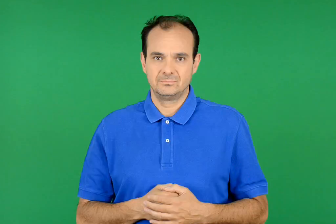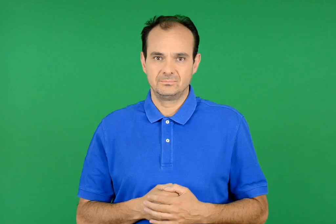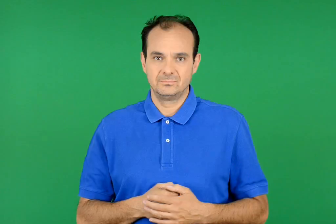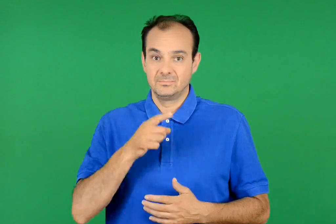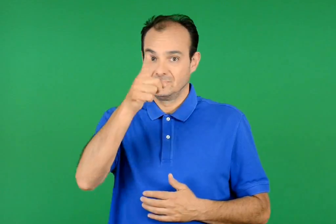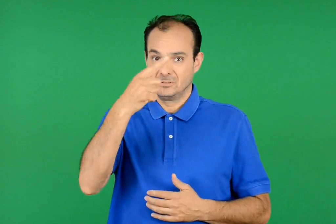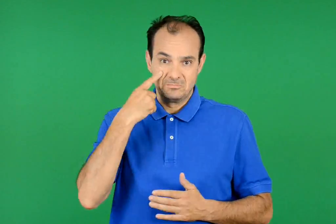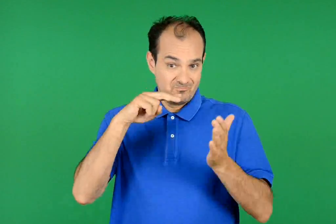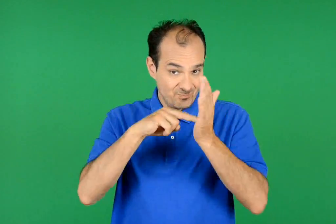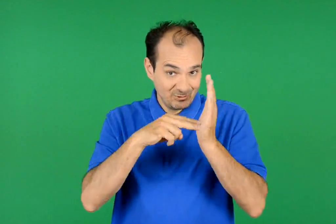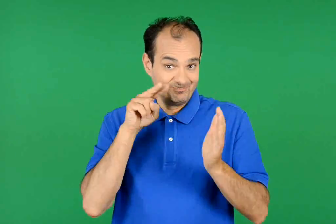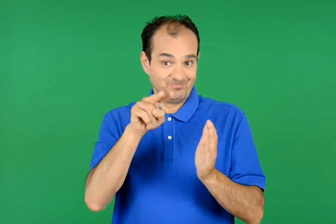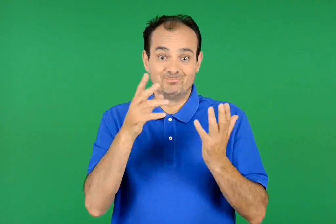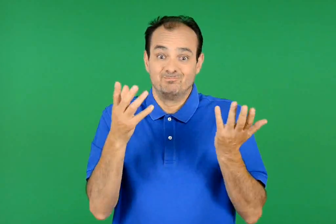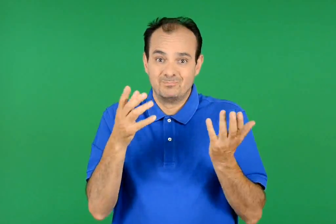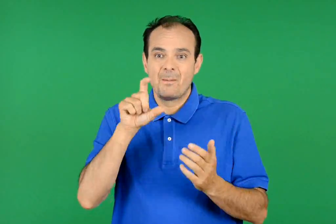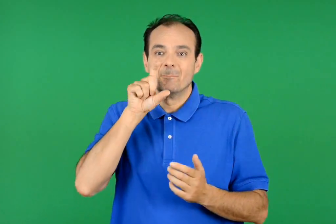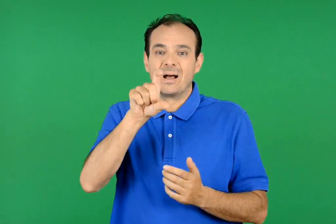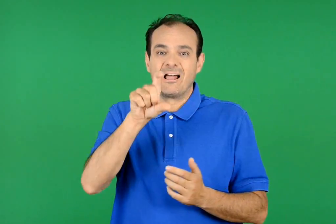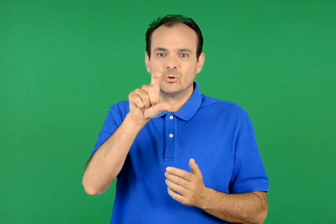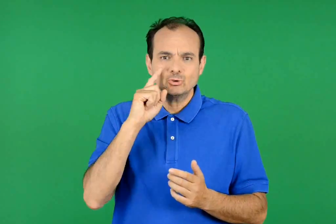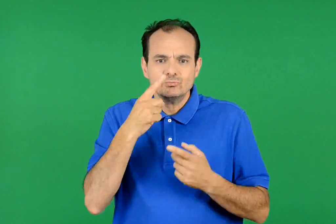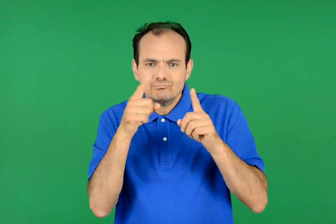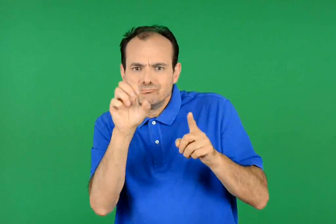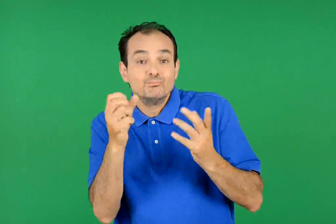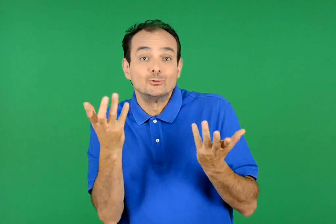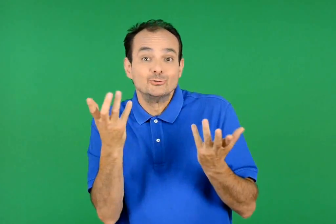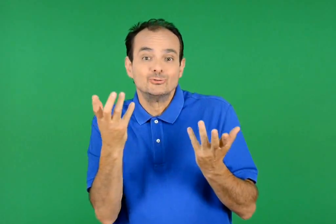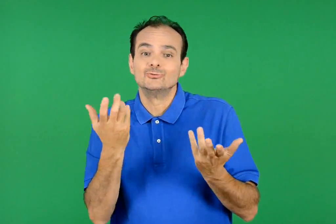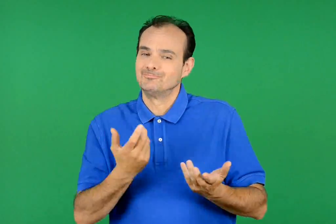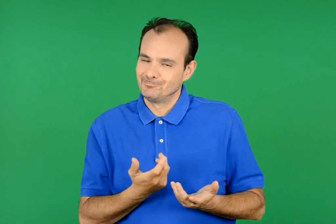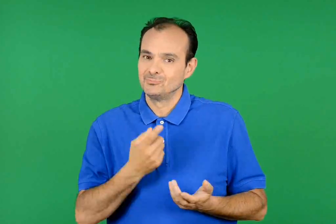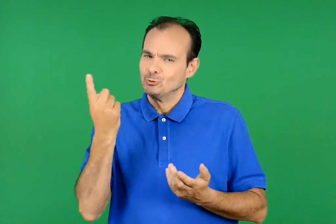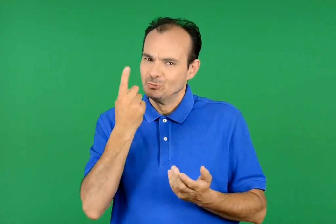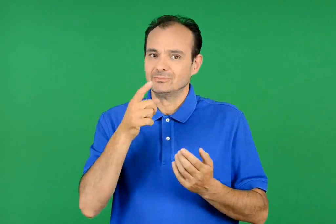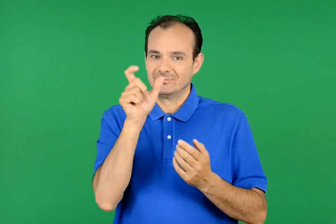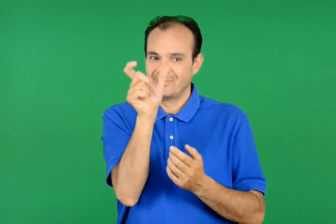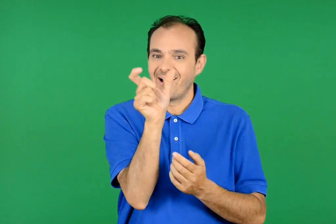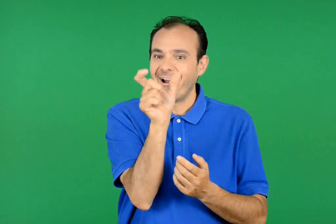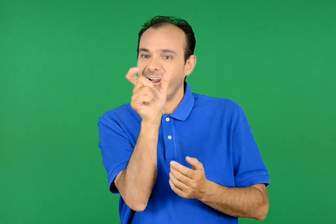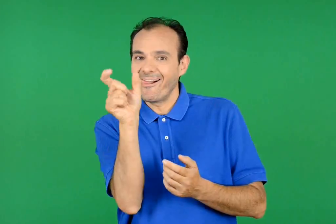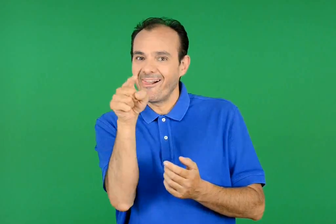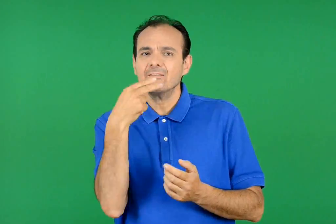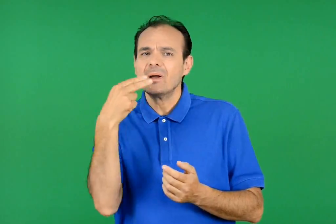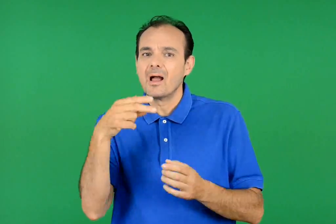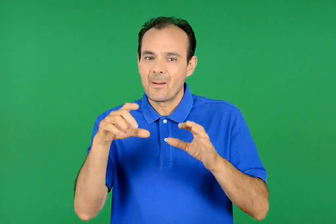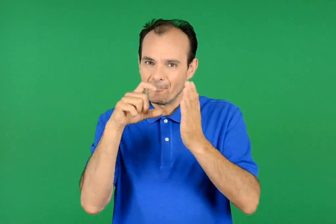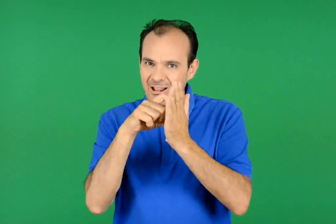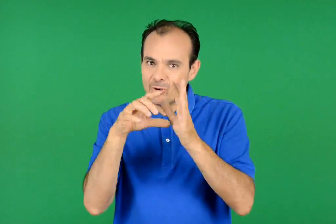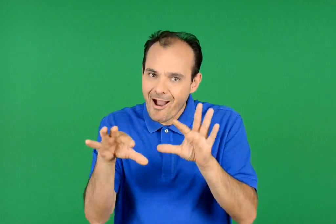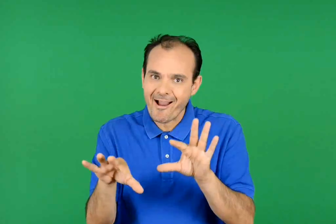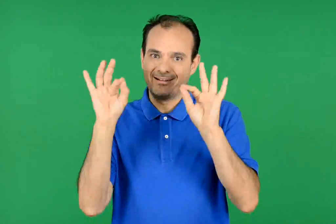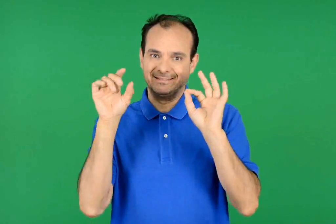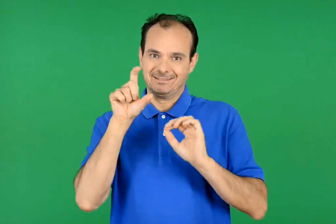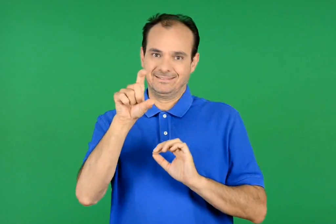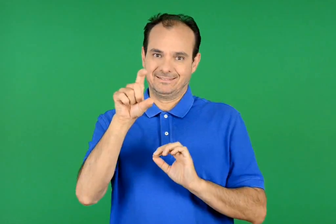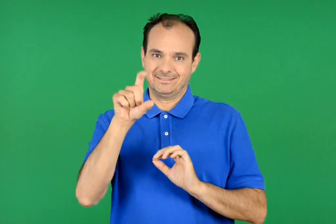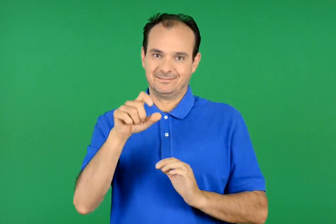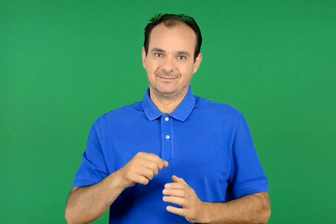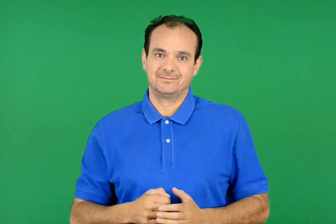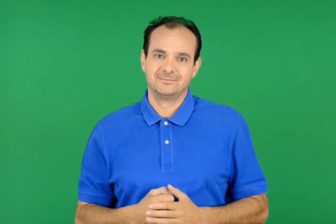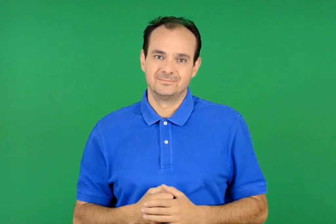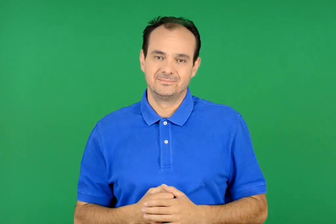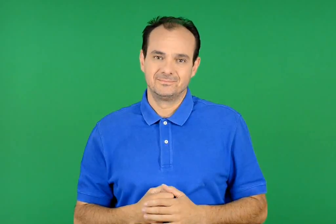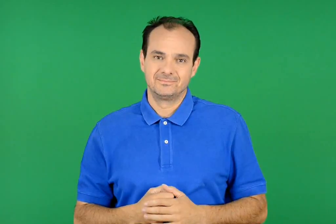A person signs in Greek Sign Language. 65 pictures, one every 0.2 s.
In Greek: πρόσεξες πώς ξεχωρίζει η παράγραφος στο κείμενο ; αφήνουμε μικρό κενό στην αρχή της παραγράφου
